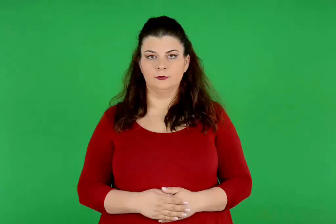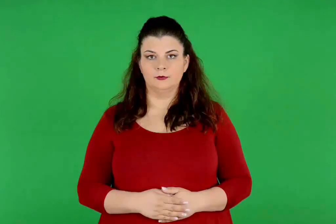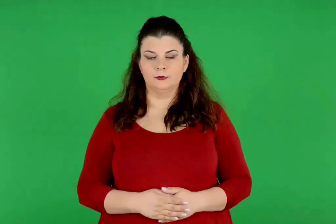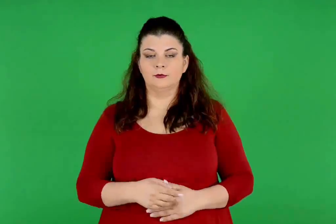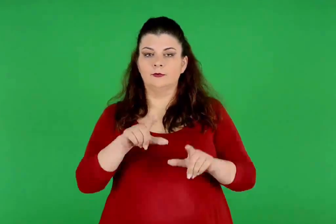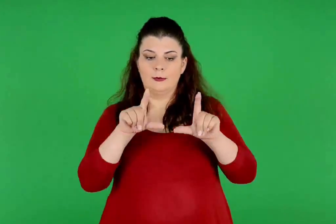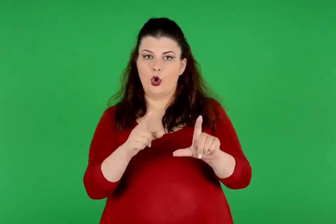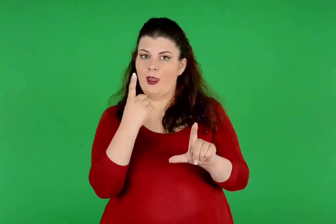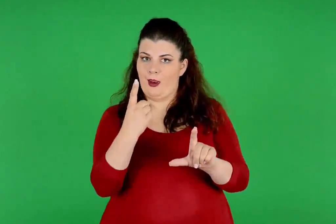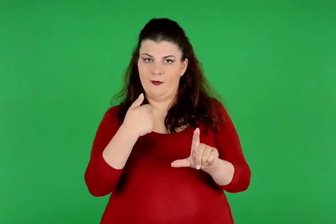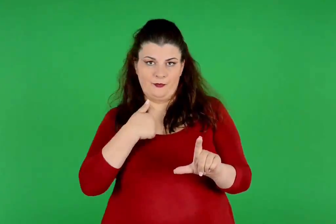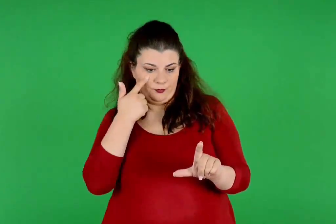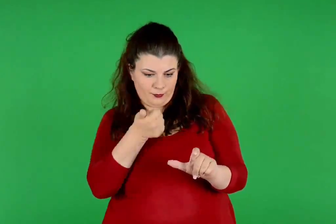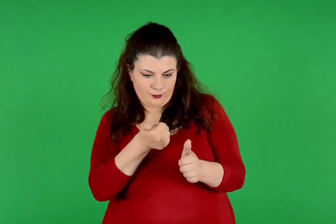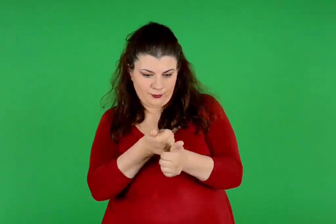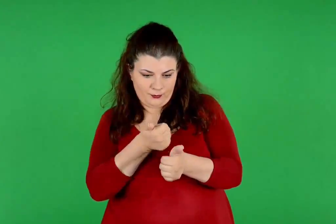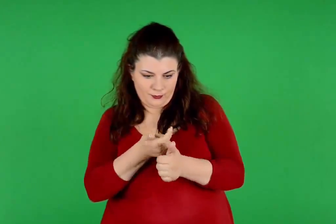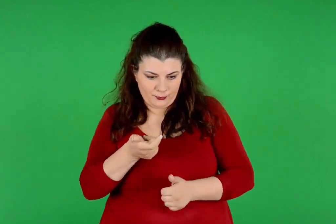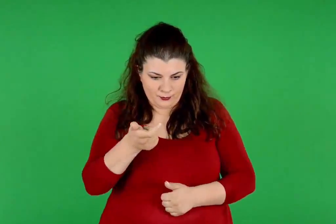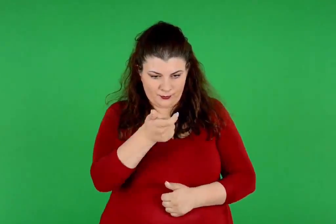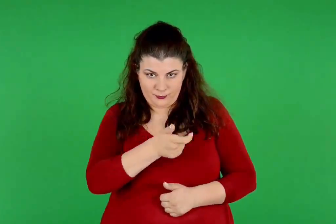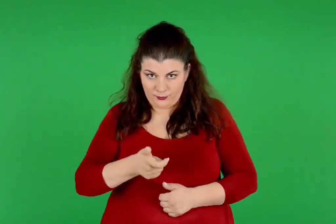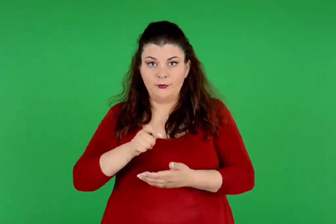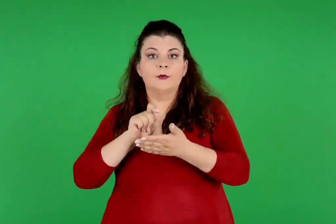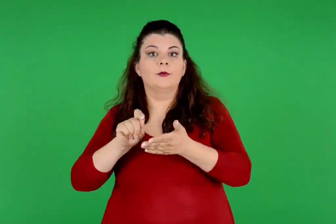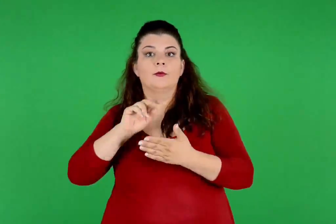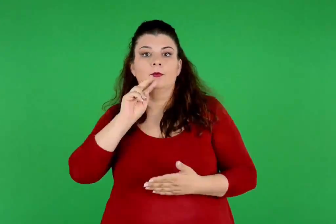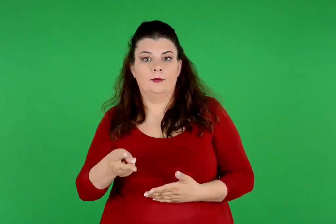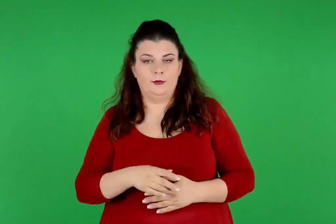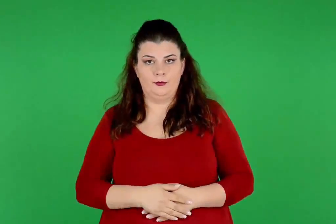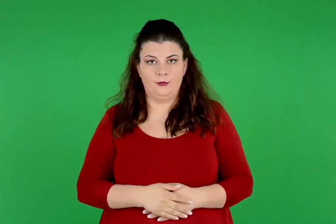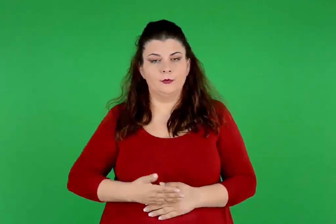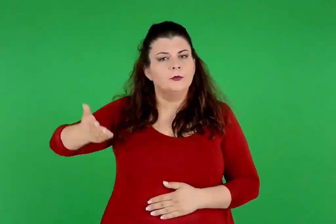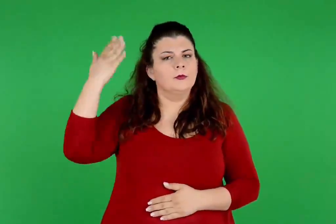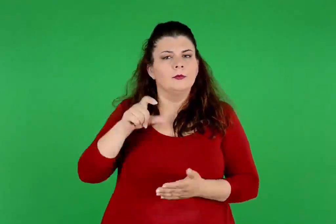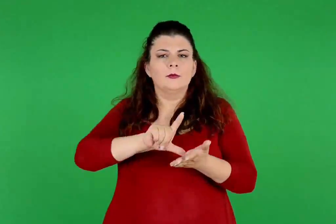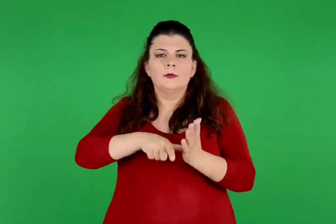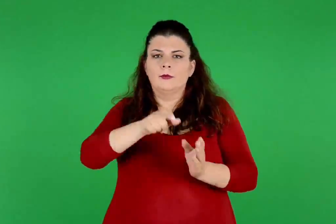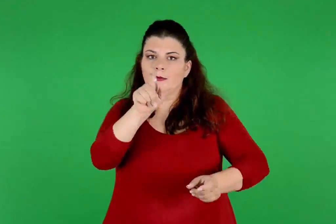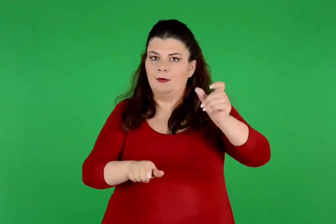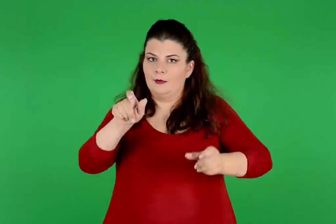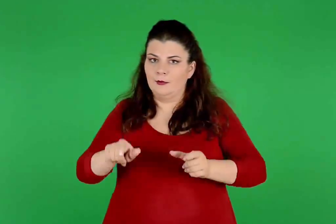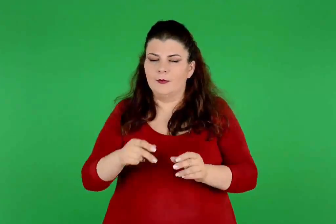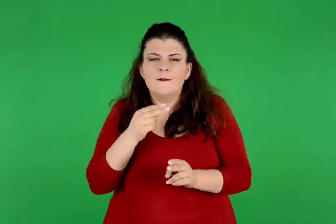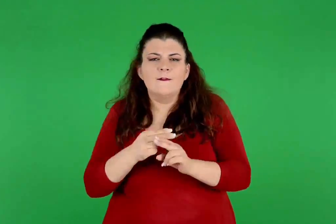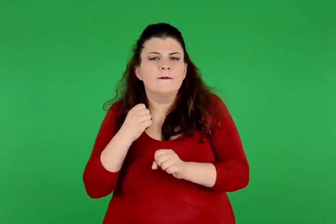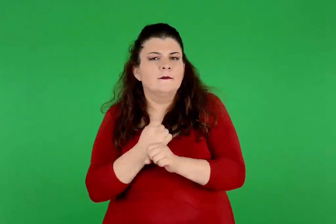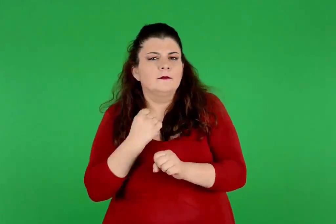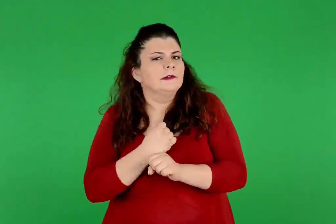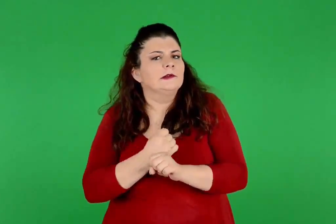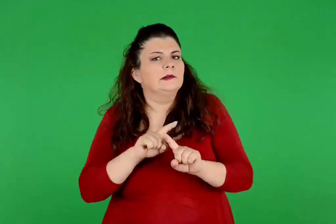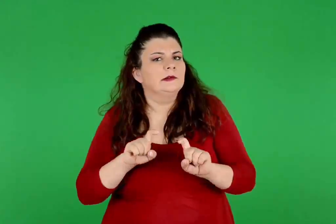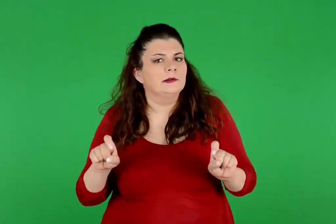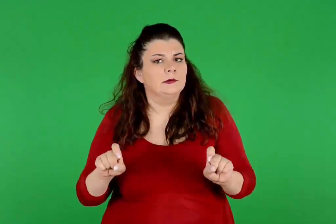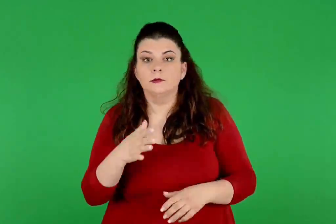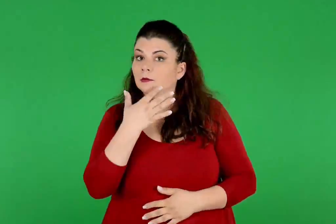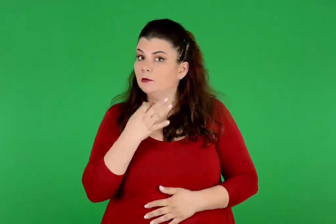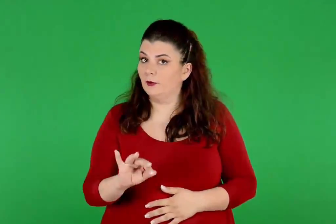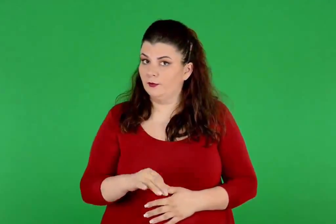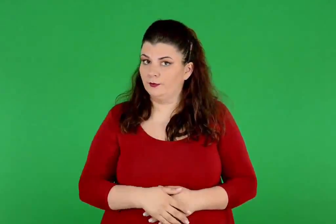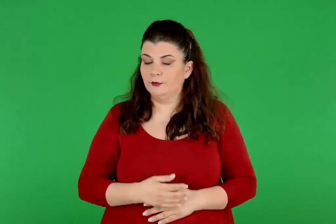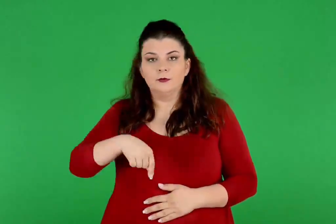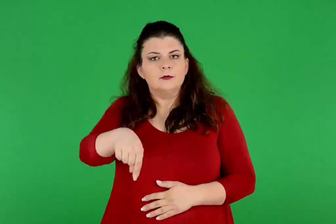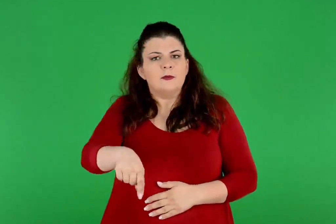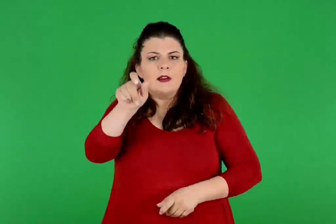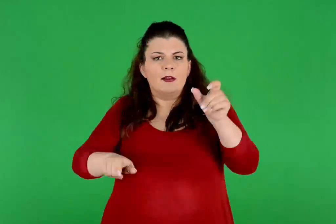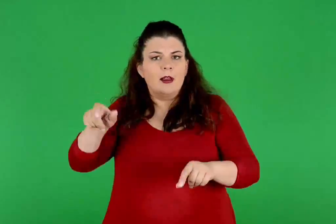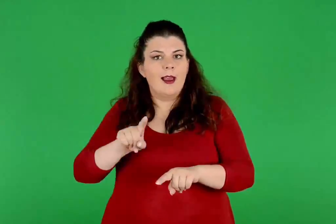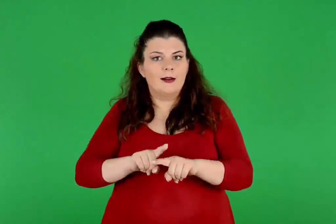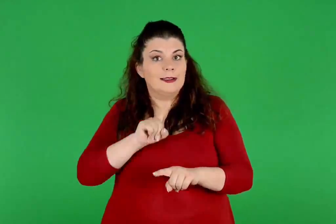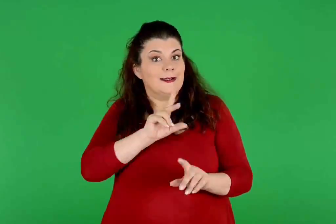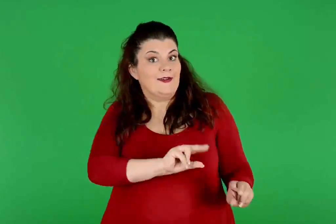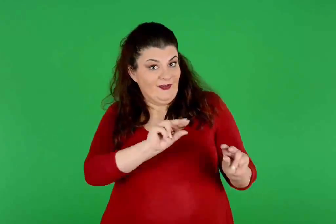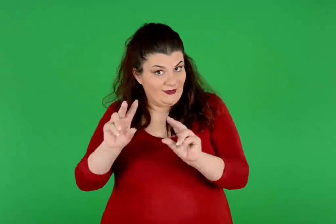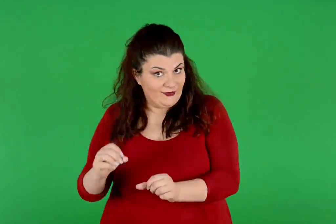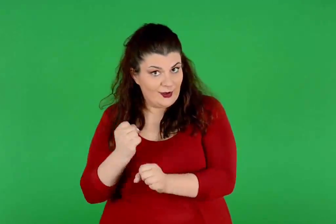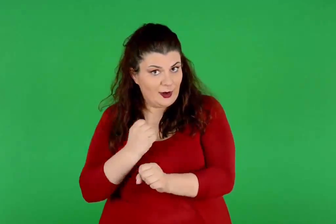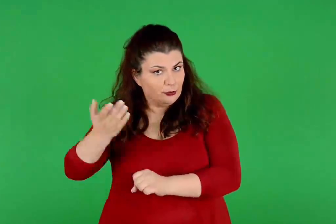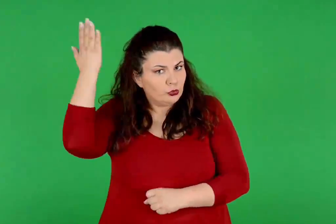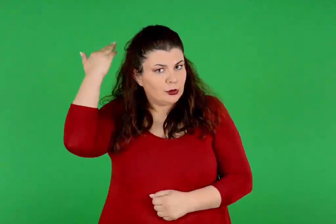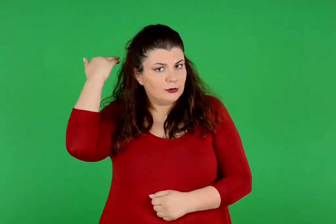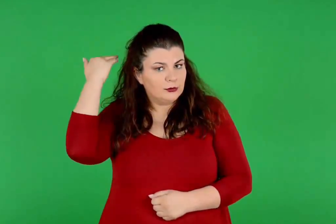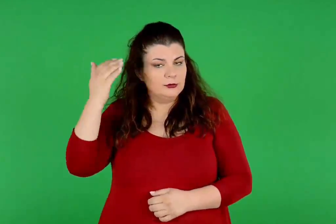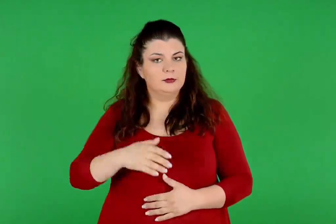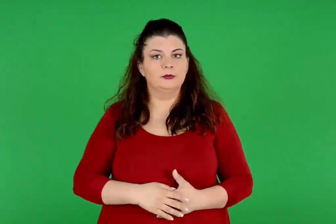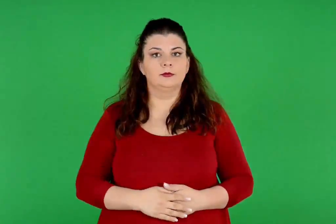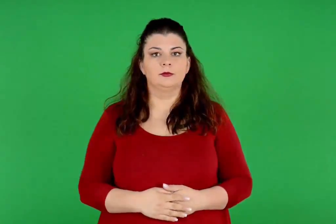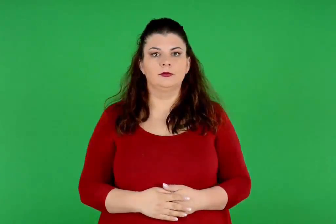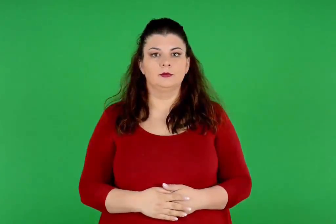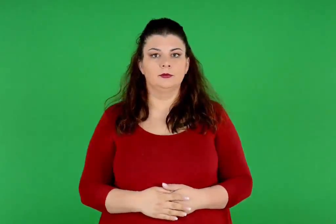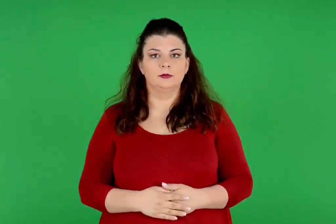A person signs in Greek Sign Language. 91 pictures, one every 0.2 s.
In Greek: παρατηρώ την εικόνα 1 και απαντώ. ποια ήταν η πιο βασική ασχολία των κυκλαδιτών και γιατί ; οι σημερινοί έλληνες ασχολούνται με το ίδιο επάγγελμα ;
